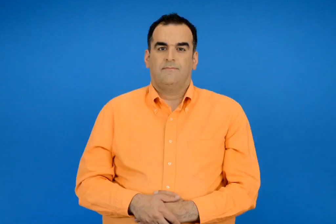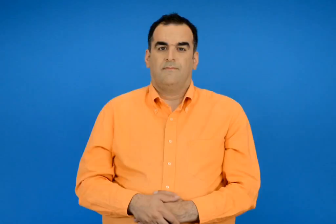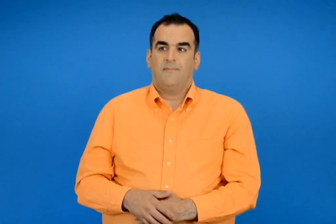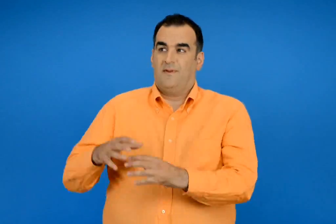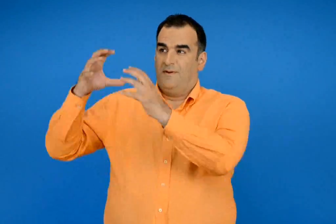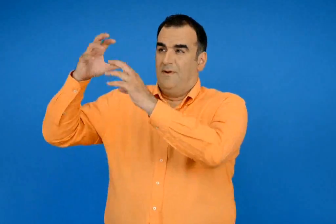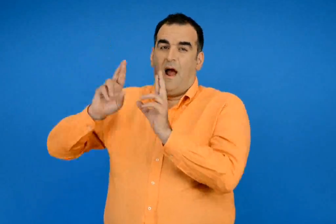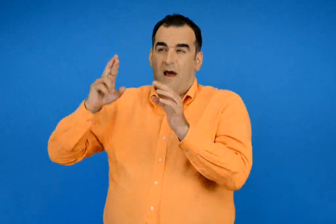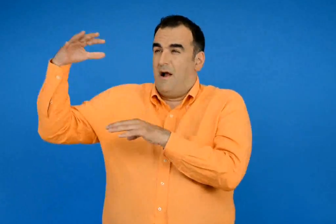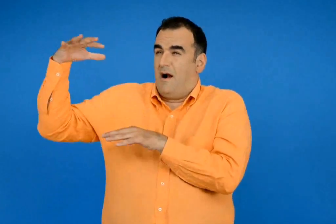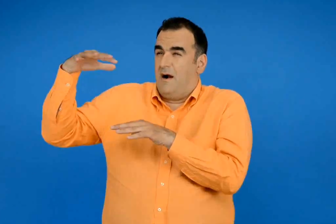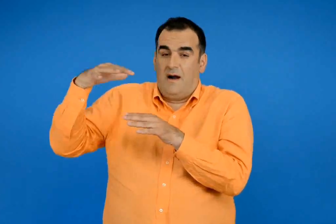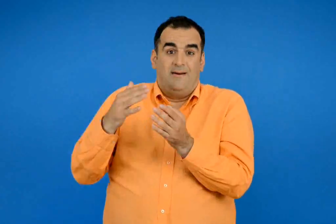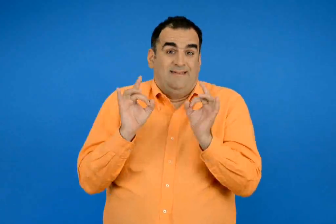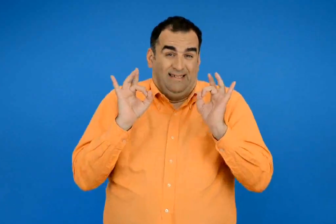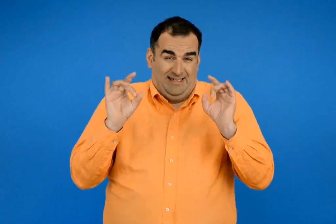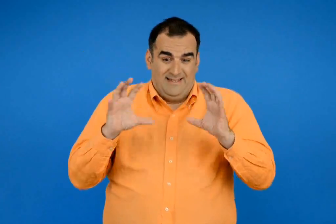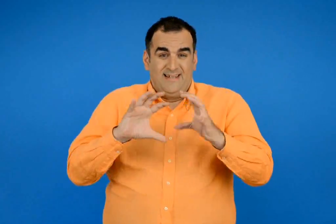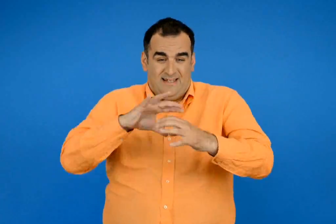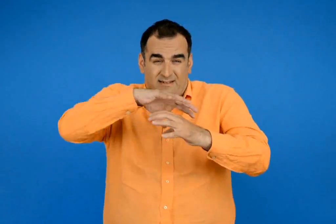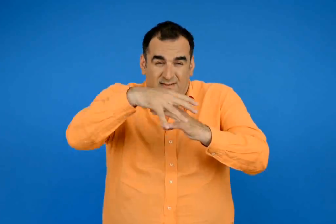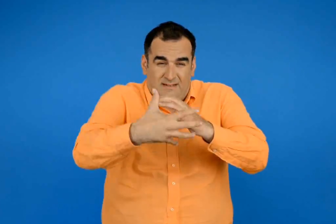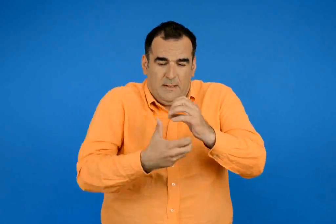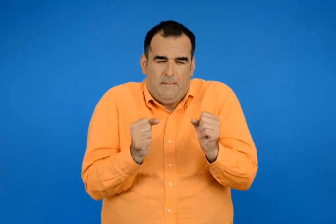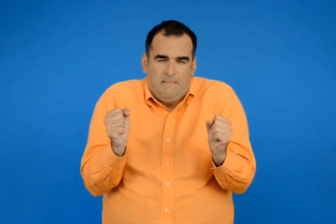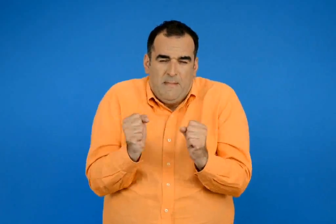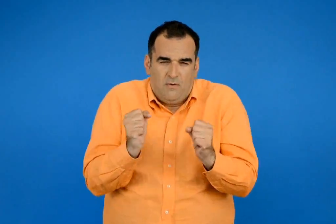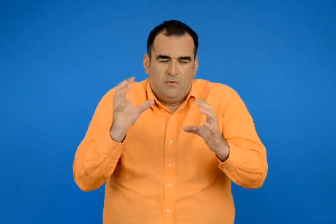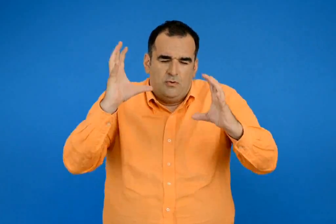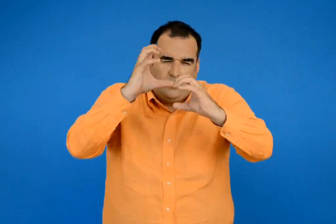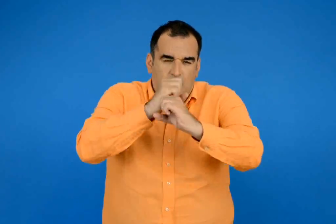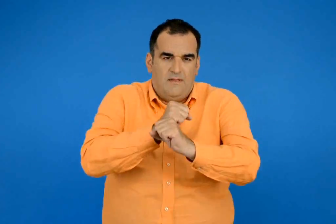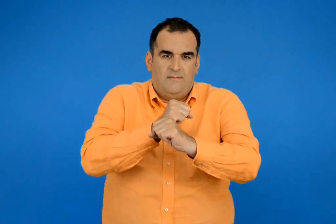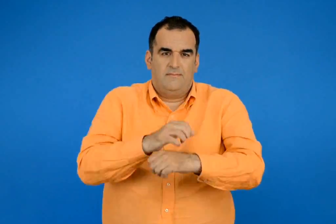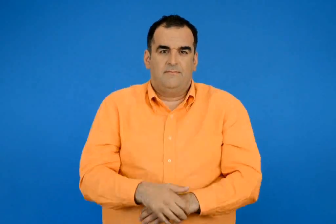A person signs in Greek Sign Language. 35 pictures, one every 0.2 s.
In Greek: χωρίς αυτήν όλα θα ήταν παγωμένα και σκοτεινά
